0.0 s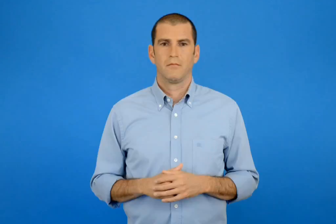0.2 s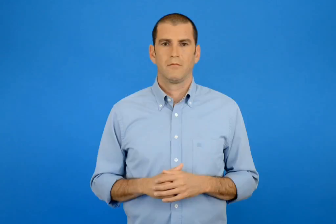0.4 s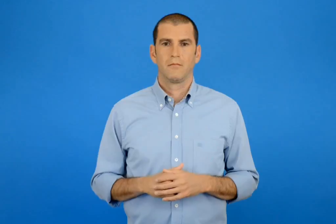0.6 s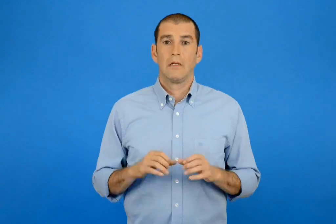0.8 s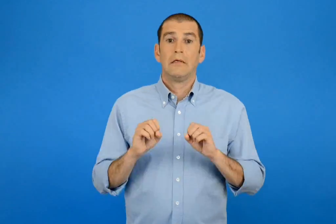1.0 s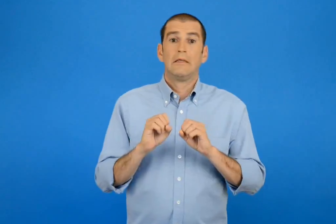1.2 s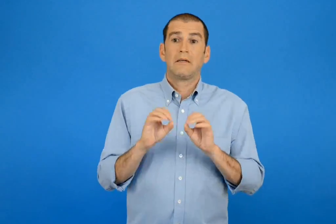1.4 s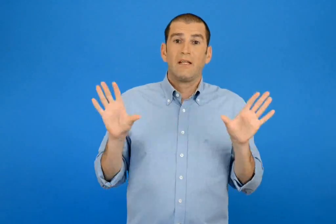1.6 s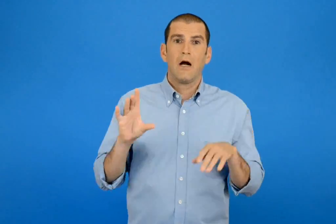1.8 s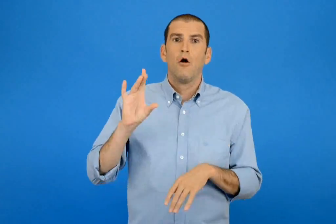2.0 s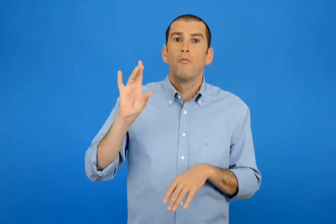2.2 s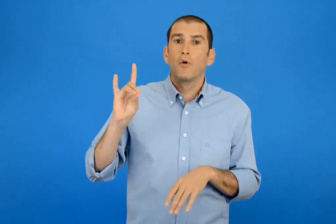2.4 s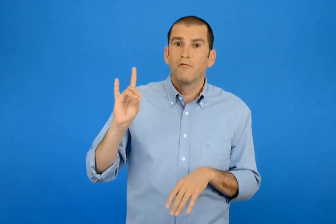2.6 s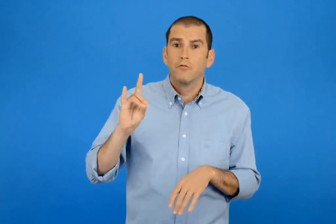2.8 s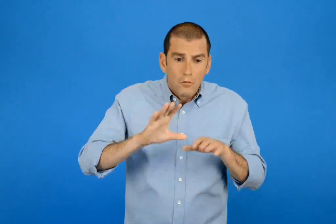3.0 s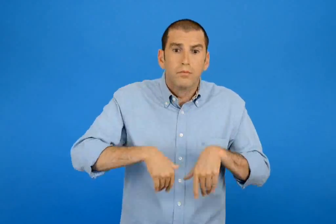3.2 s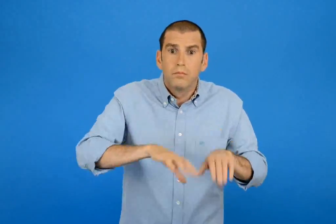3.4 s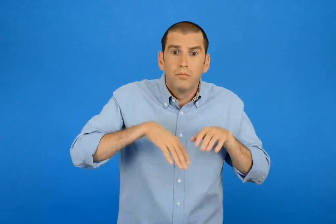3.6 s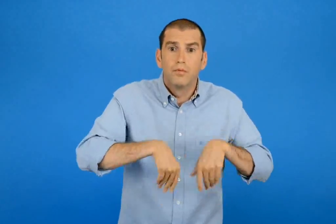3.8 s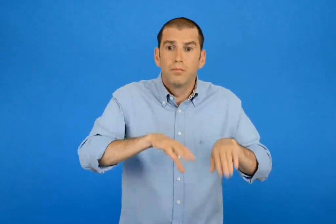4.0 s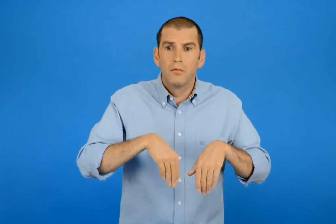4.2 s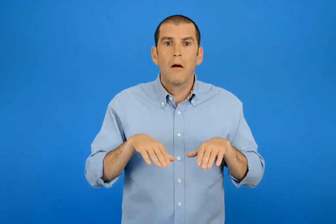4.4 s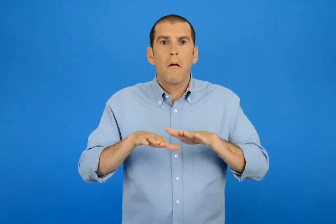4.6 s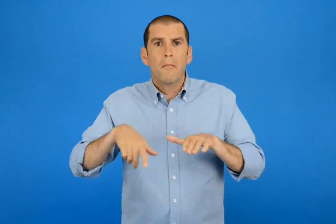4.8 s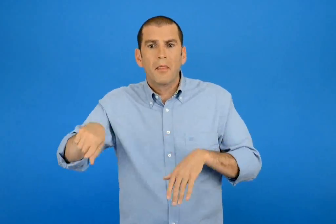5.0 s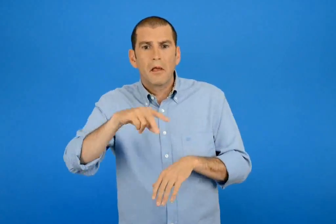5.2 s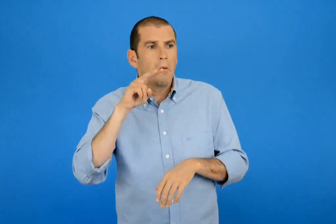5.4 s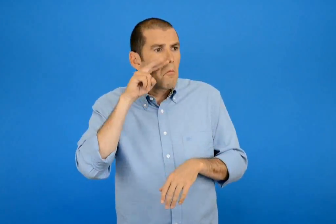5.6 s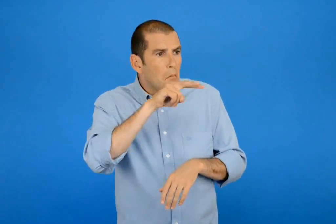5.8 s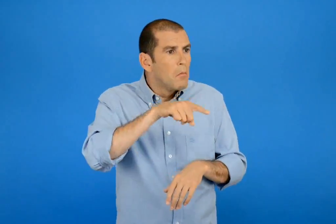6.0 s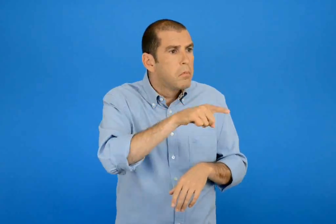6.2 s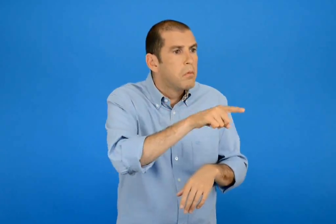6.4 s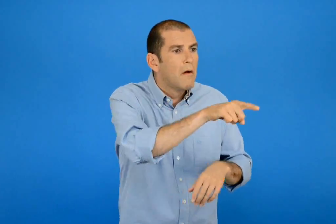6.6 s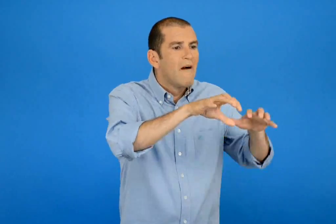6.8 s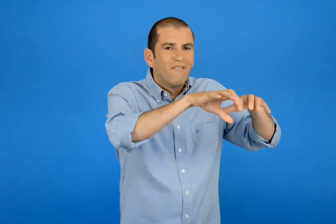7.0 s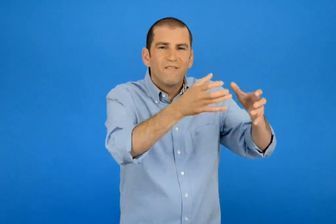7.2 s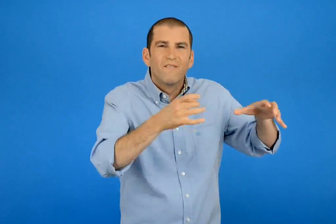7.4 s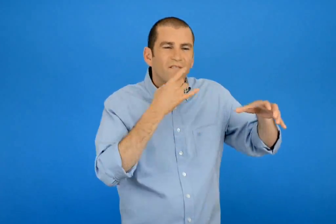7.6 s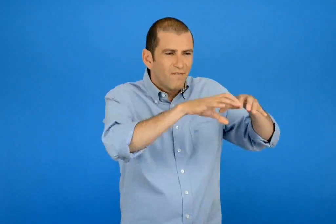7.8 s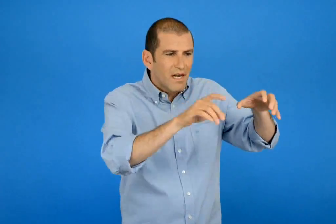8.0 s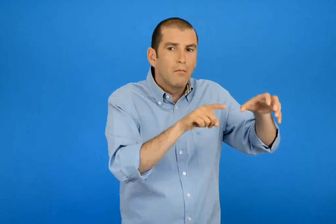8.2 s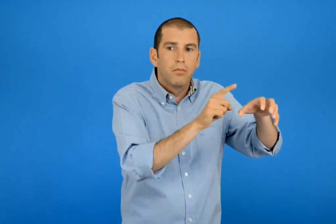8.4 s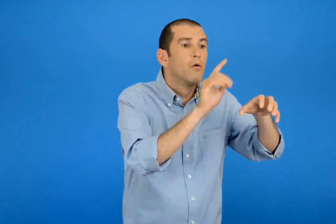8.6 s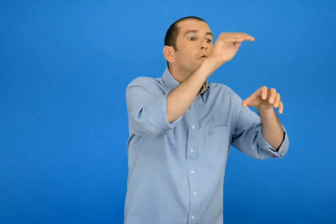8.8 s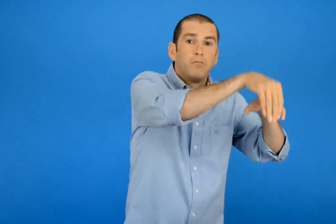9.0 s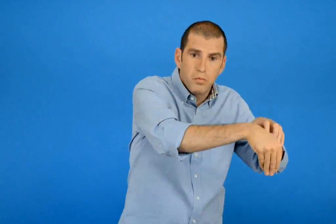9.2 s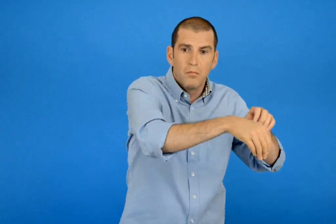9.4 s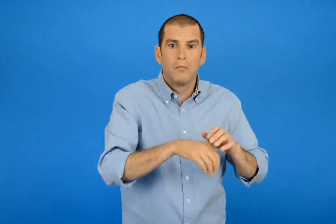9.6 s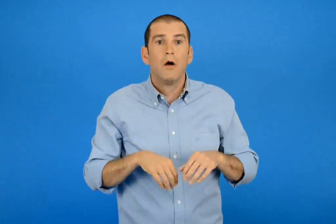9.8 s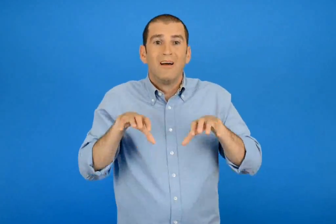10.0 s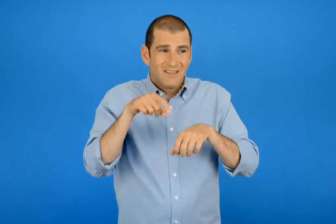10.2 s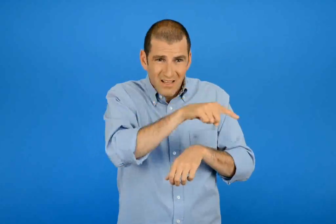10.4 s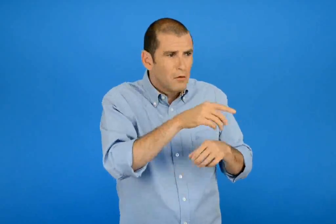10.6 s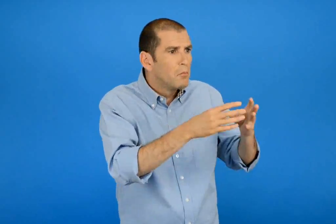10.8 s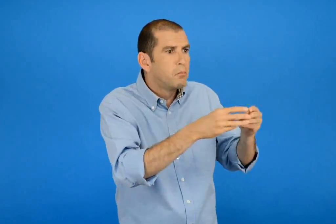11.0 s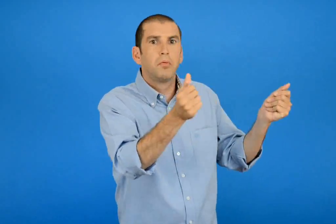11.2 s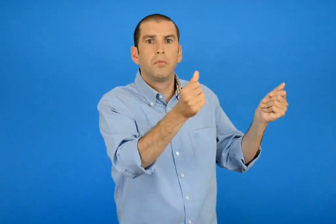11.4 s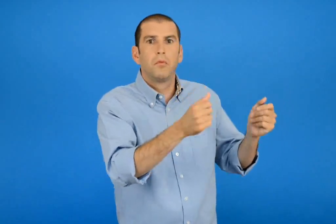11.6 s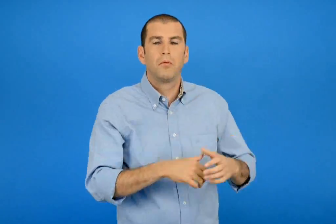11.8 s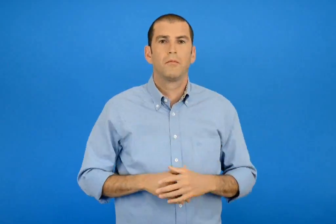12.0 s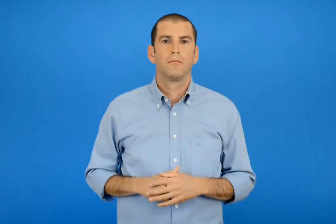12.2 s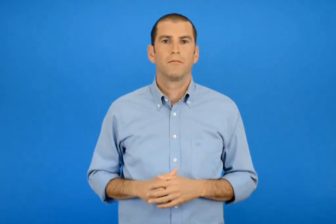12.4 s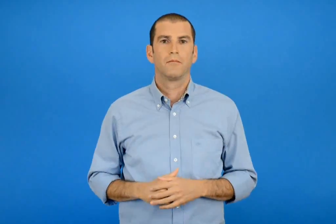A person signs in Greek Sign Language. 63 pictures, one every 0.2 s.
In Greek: ξαφνικά ο μολυβιος αρχίζει να τρέχει τα παιδιά τον βλέπουν να χώνεται αναμεσά στα βράχια το σκυλάκι χάνεται από τα ματιά τους
